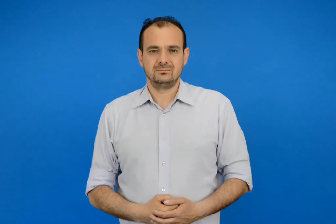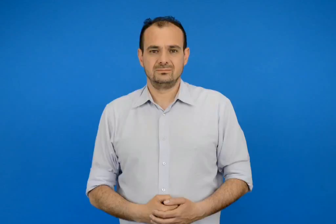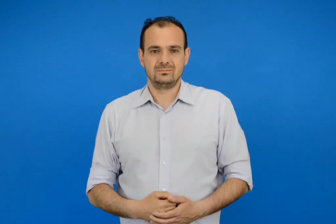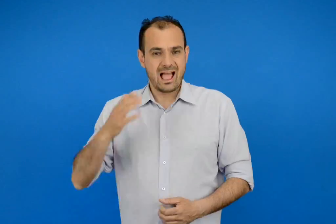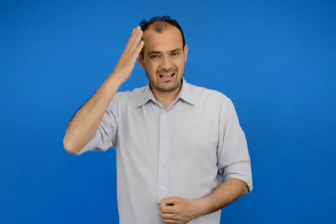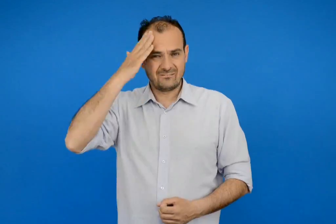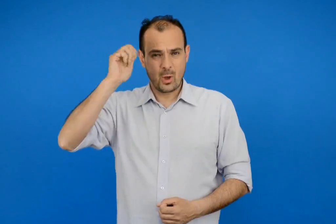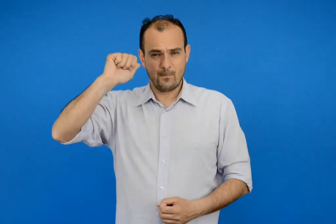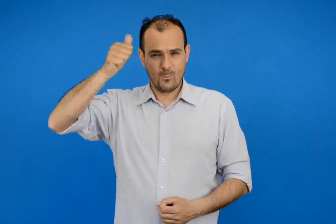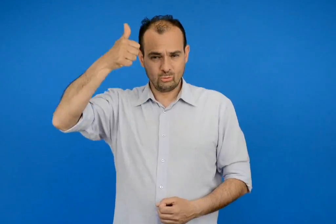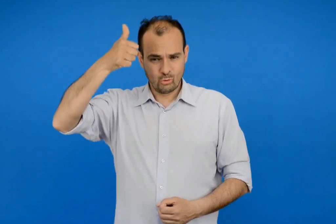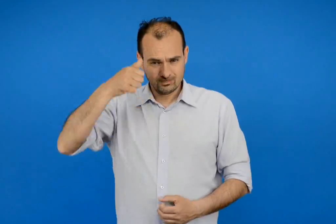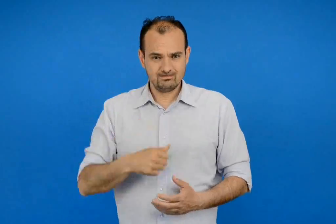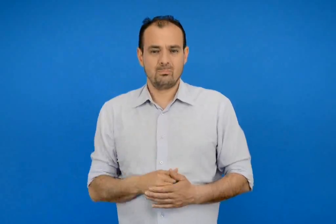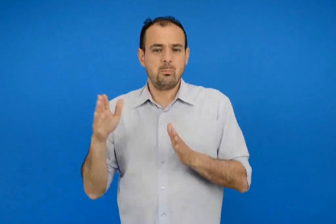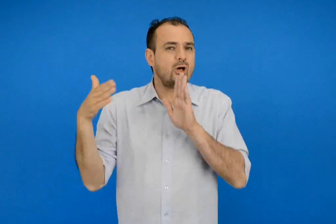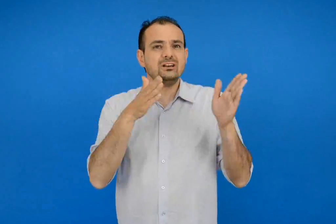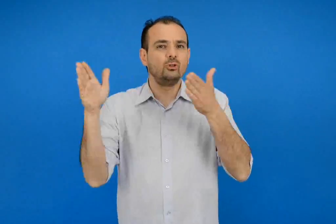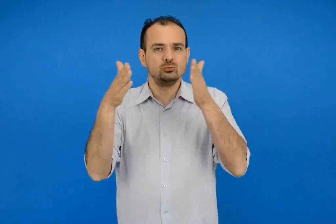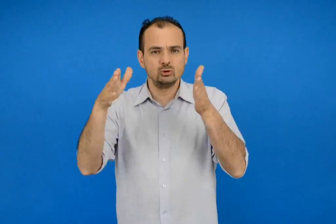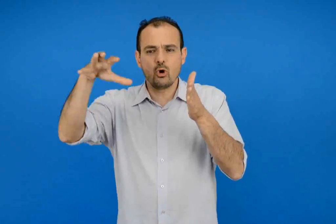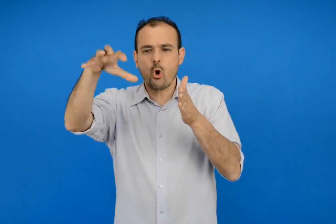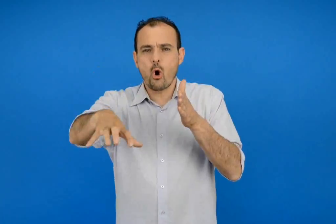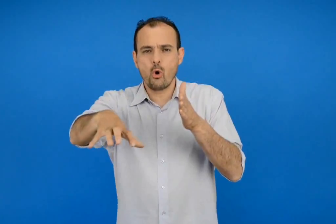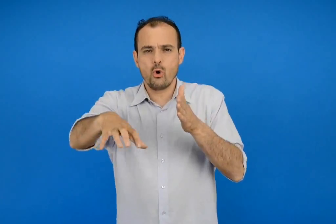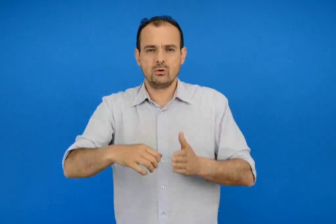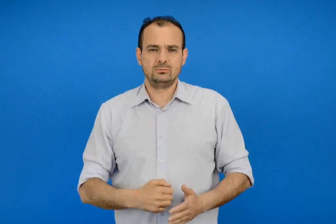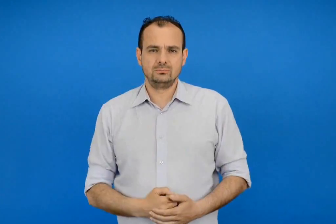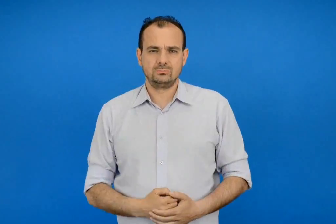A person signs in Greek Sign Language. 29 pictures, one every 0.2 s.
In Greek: κεφάλαιο 1ο προσανατολισμός στο χώρο
